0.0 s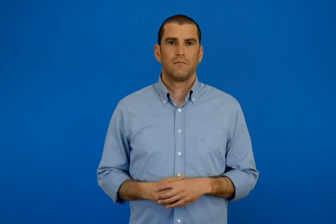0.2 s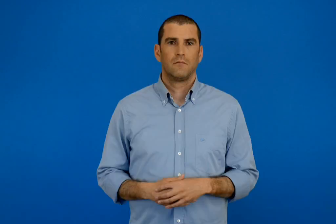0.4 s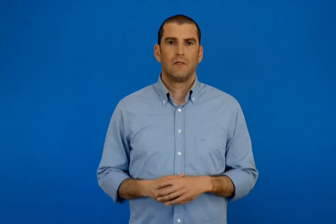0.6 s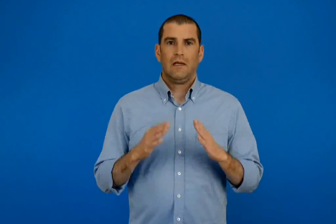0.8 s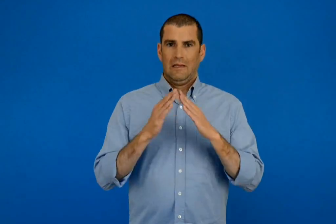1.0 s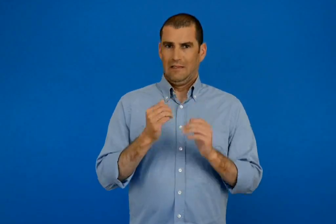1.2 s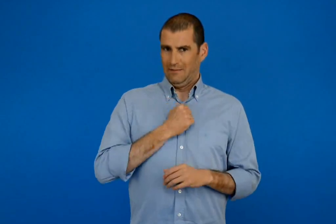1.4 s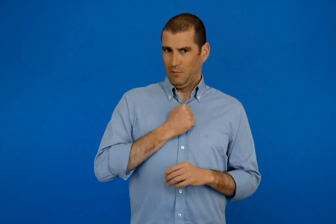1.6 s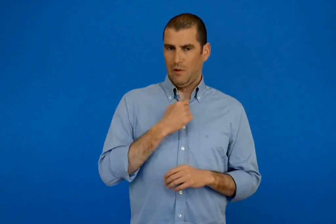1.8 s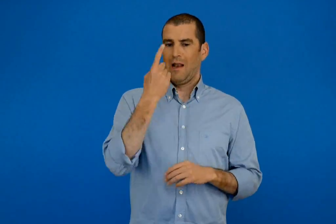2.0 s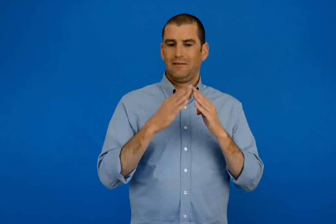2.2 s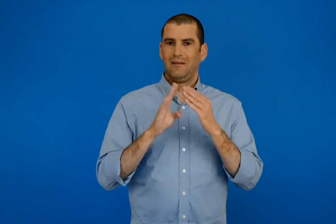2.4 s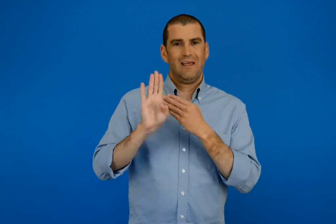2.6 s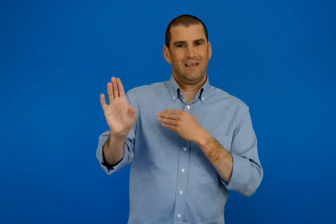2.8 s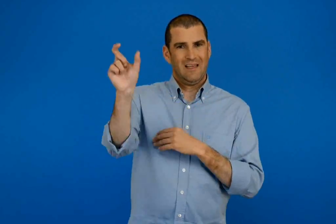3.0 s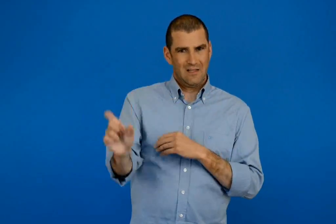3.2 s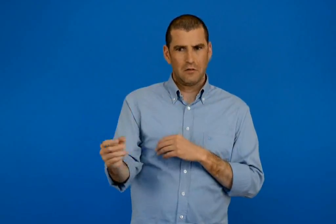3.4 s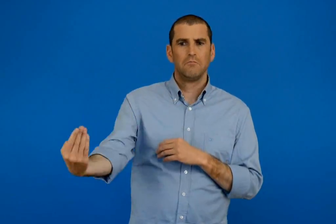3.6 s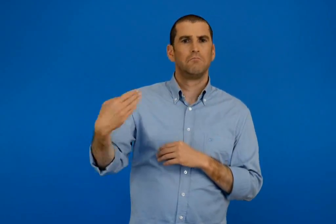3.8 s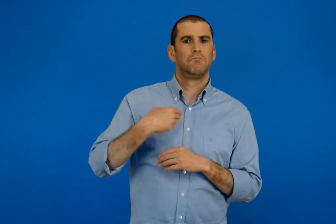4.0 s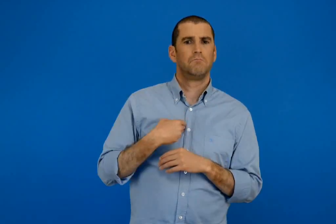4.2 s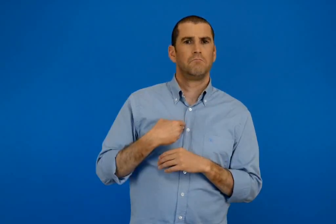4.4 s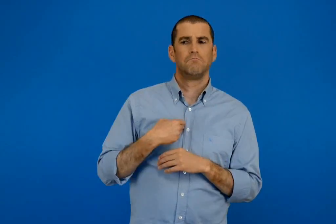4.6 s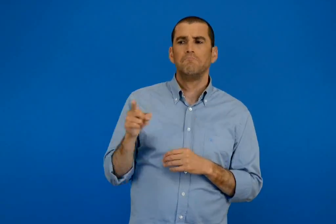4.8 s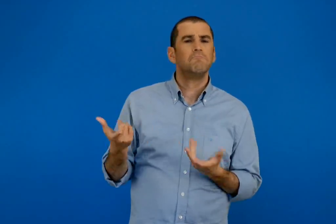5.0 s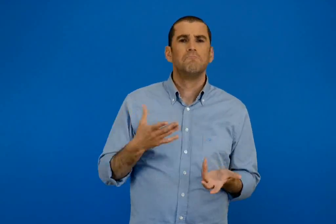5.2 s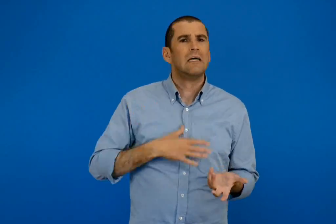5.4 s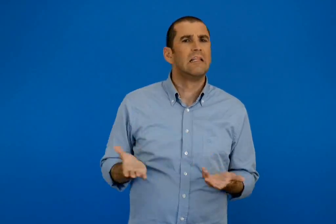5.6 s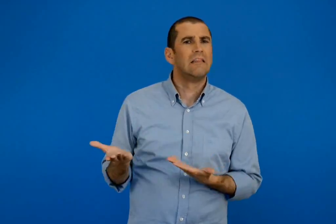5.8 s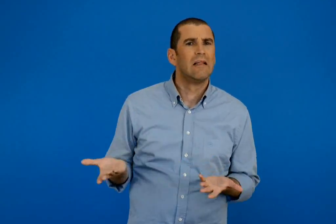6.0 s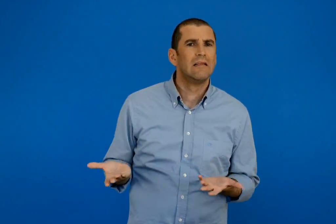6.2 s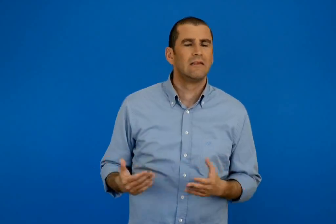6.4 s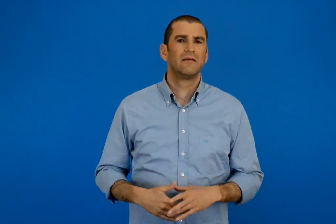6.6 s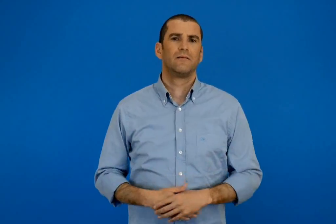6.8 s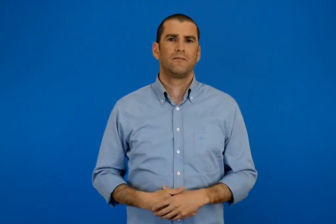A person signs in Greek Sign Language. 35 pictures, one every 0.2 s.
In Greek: ένας γείτονας ήρθε στο σπίτι μου τι να θέλει άραγε ;
